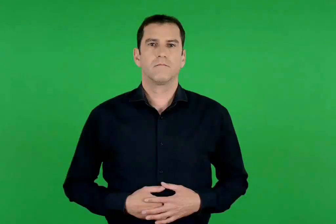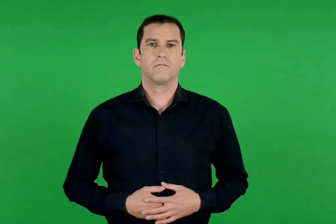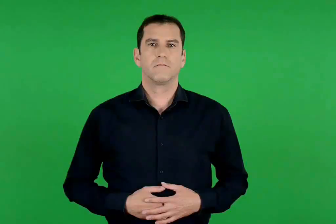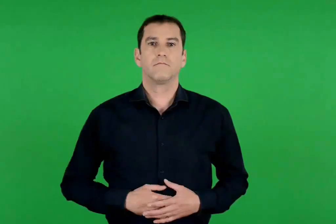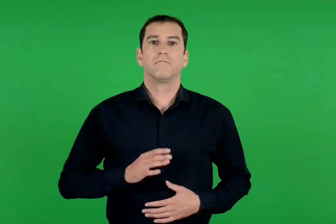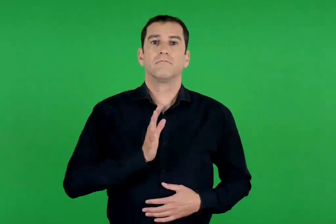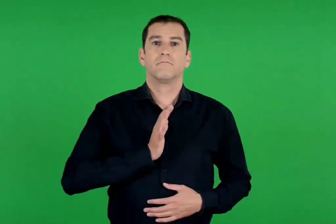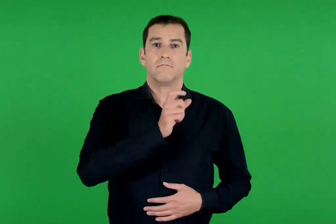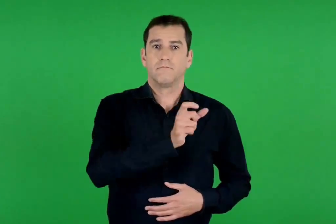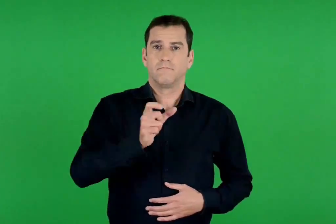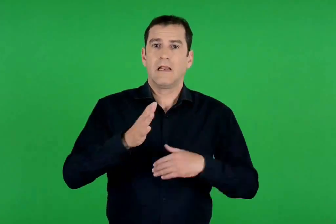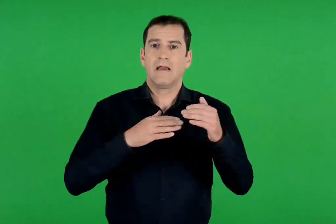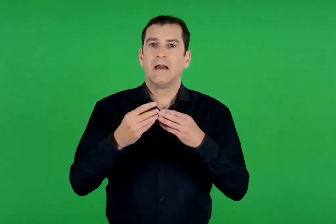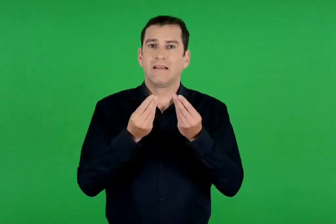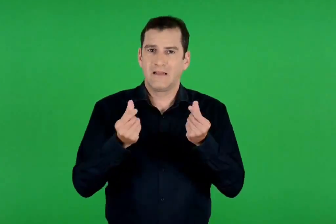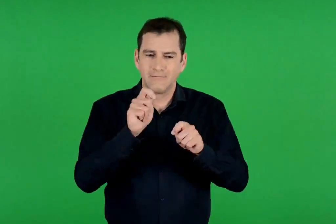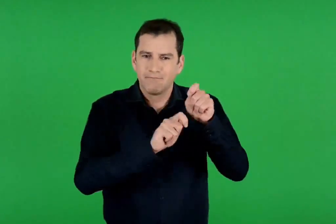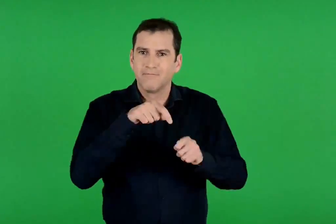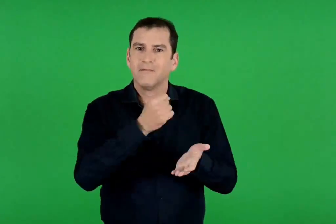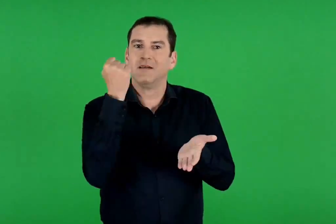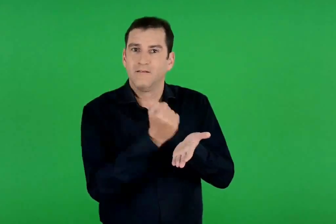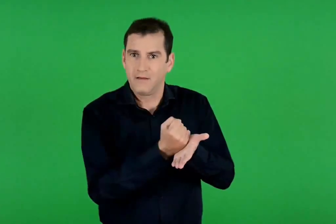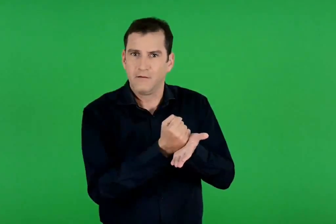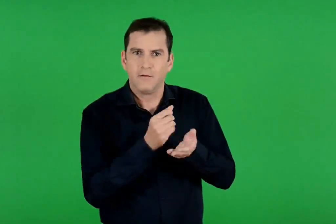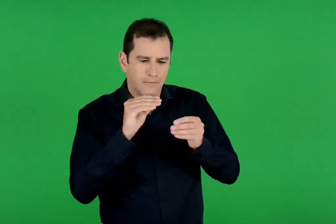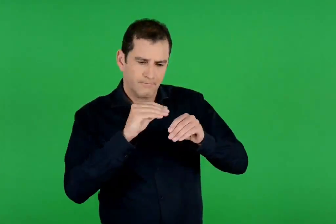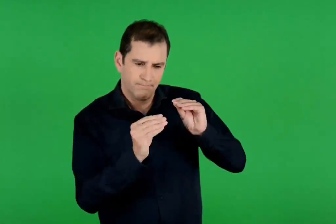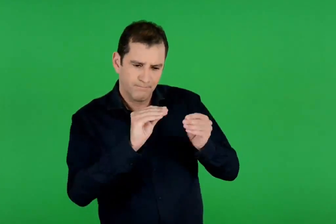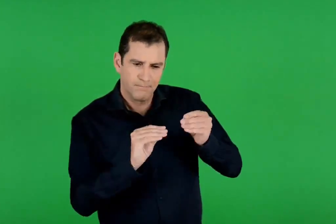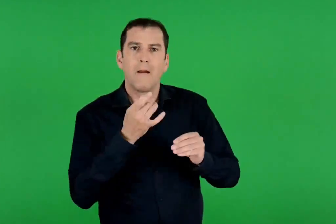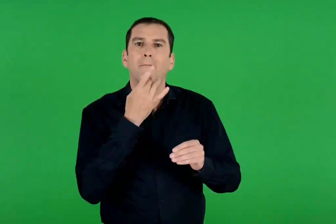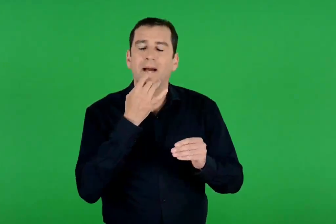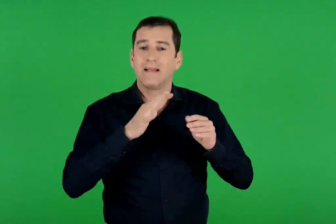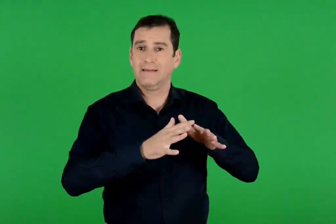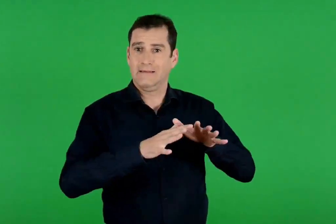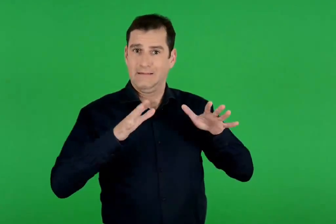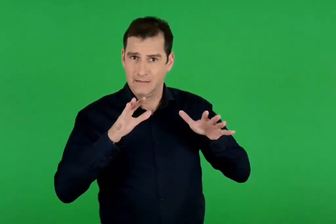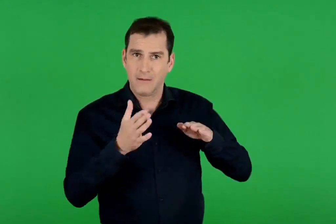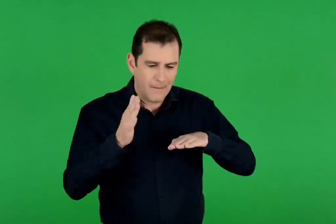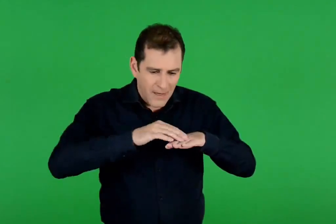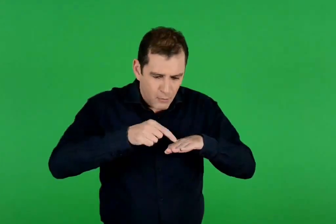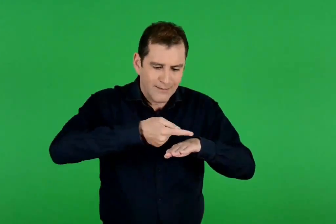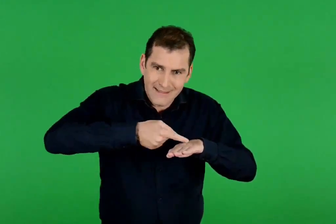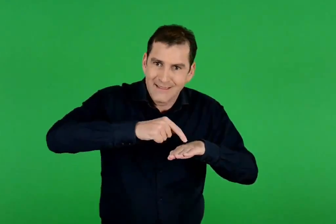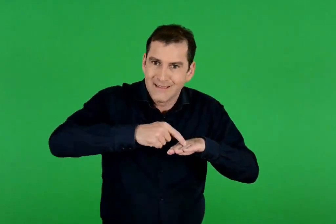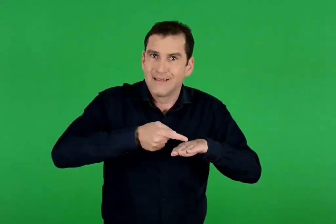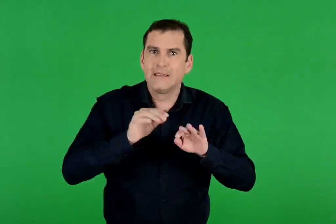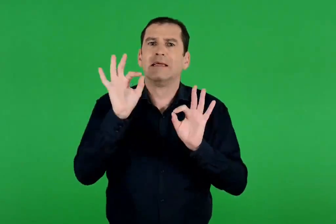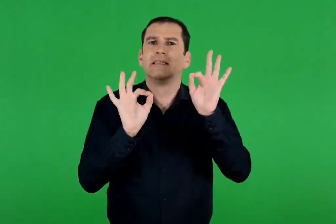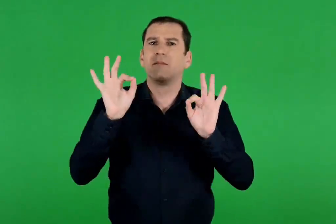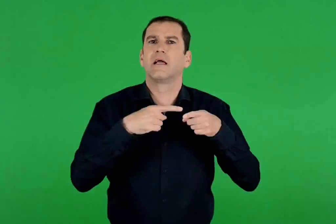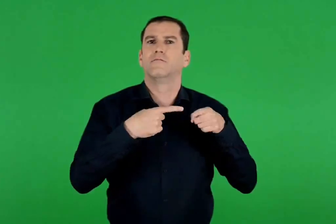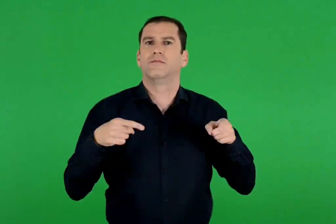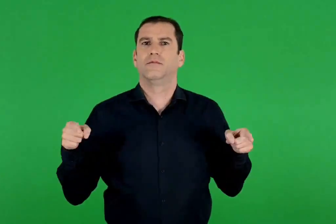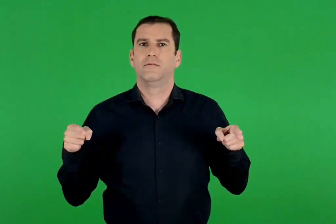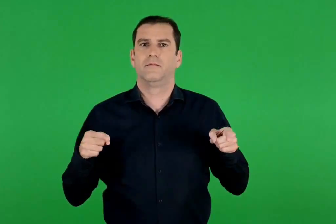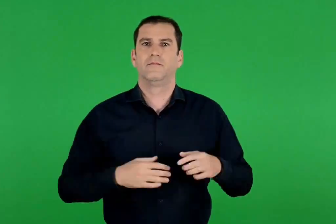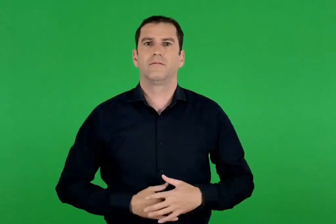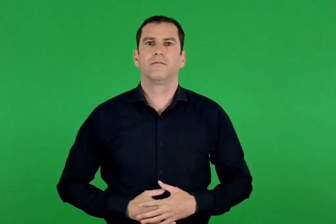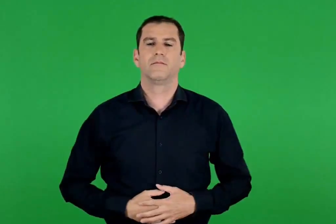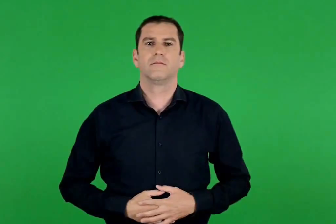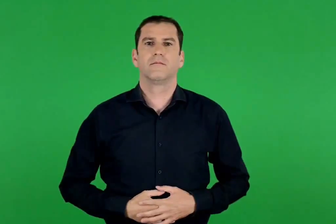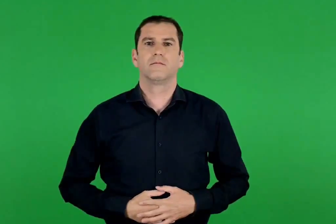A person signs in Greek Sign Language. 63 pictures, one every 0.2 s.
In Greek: οι τεχνίτες που τις έφτιαχναν γυάλιζαν πολύτιμες πέτρες και πάνω τους χάραζαν διάφορα σχήματα
